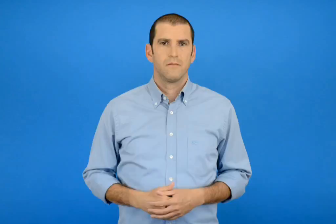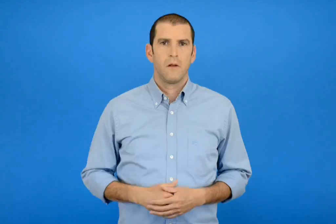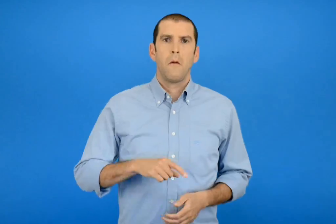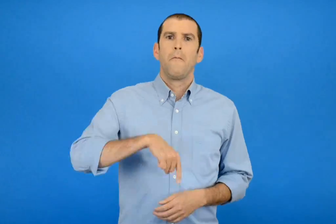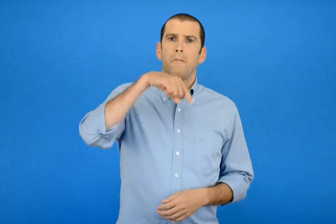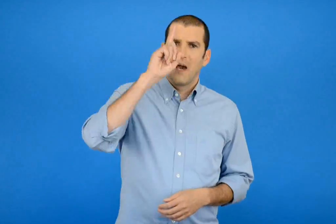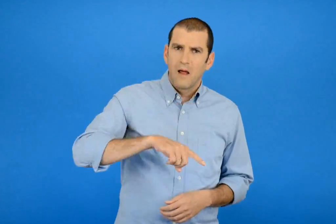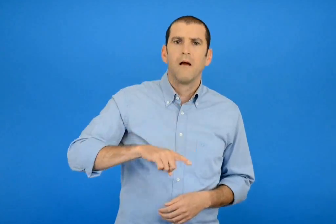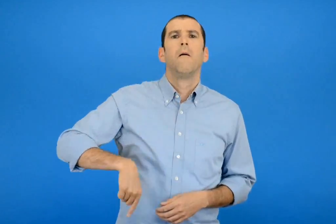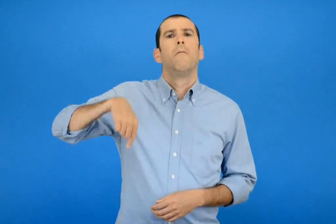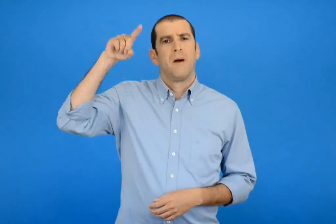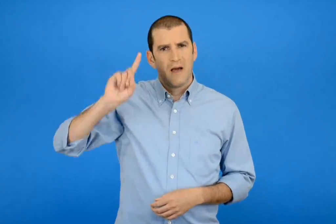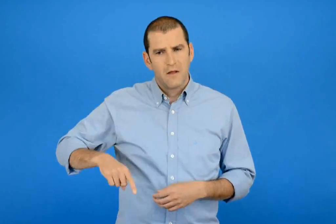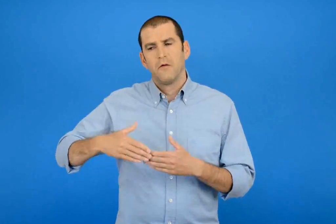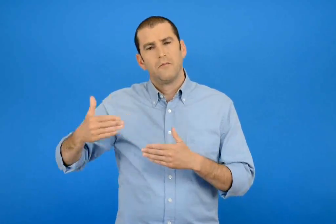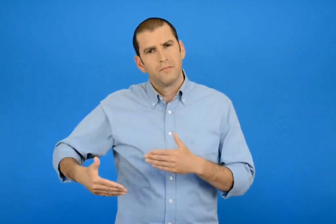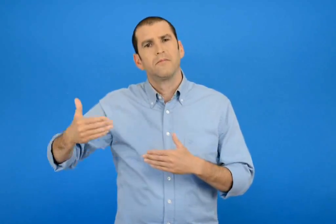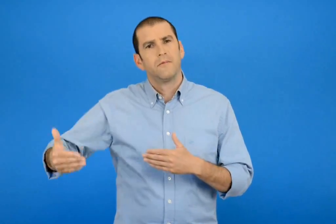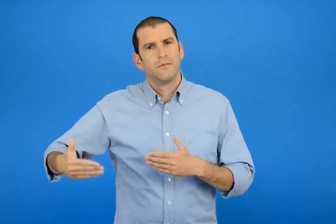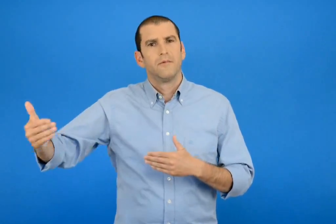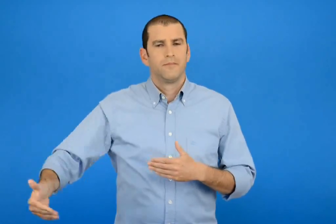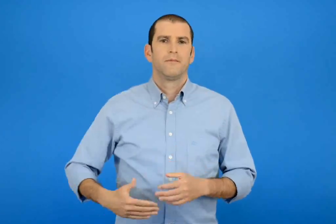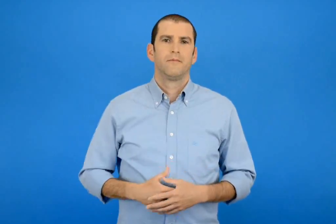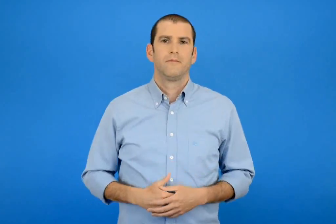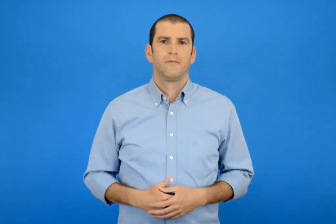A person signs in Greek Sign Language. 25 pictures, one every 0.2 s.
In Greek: μέρα με τη μέρα
